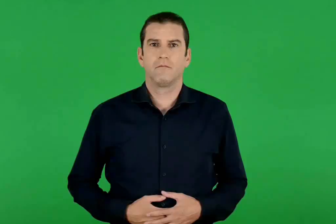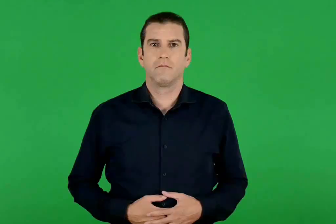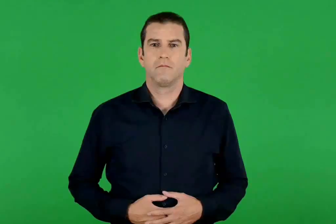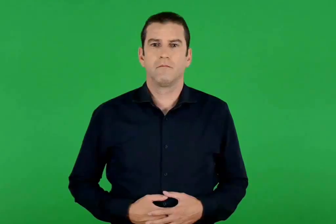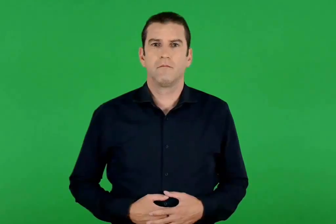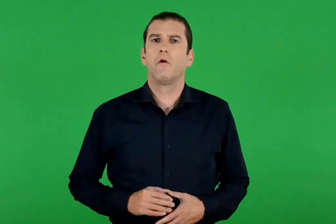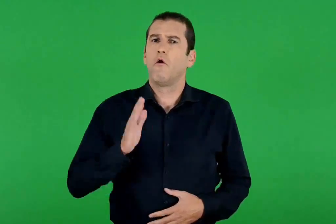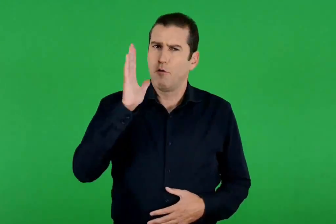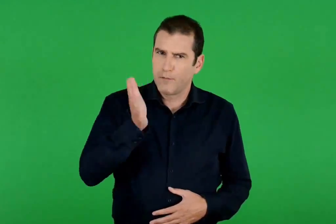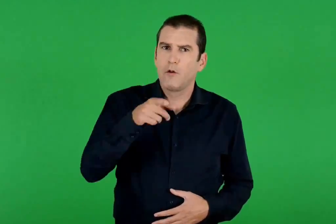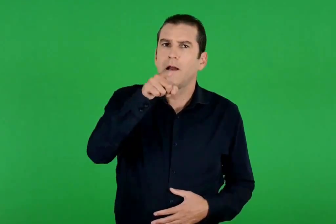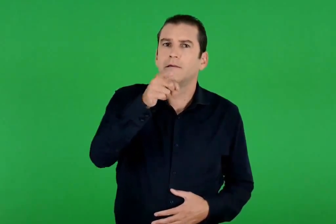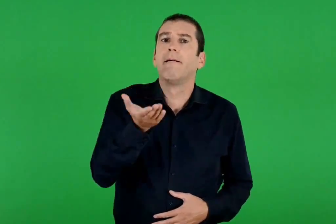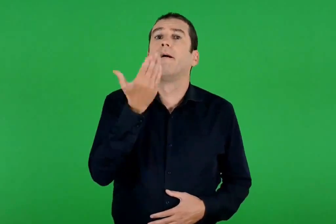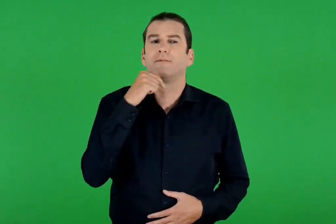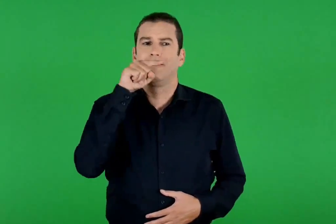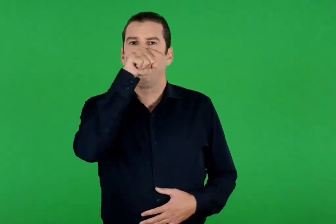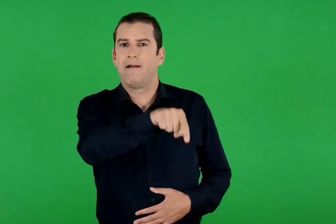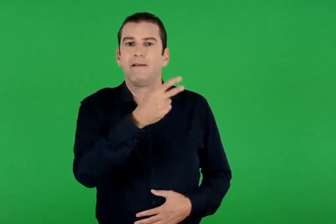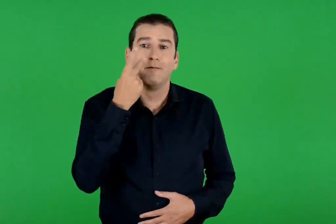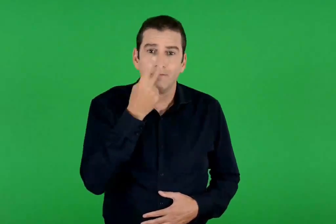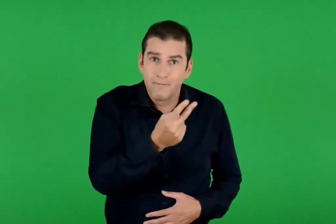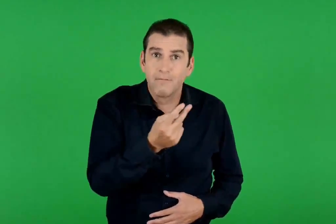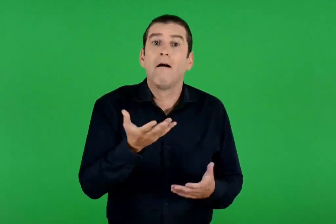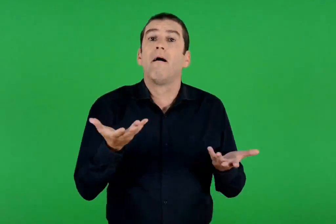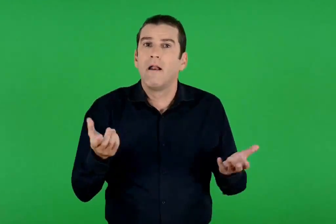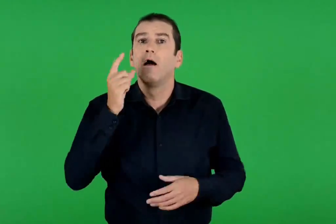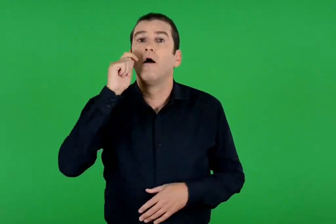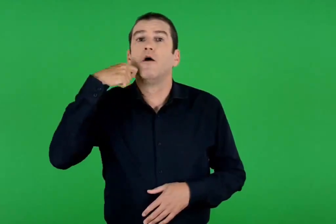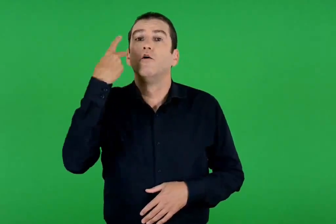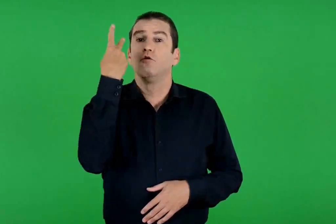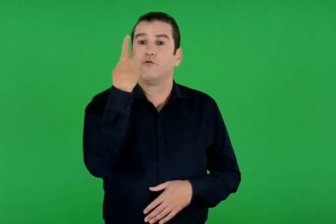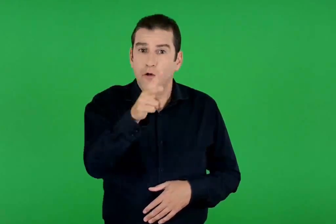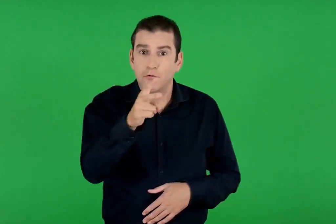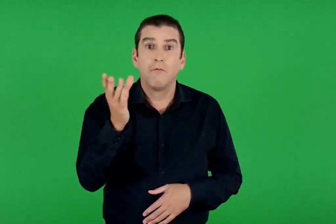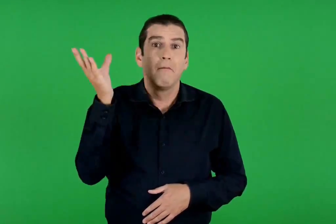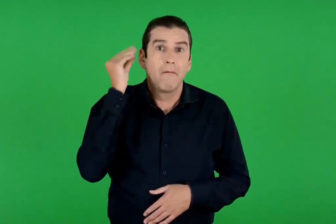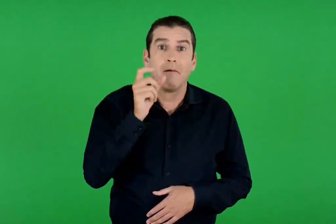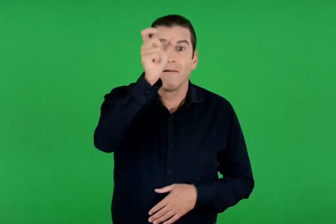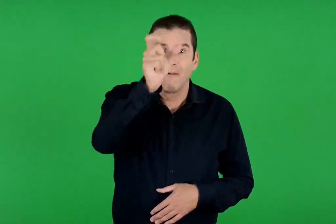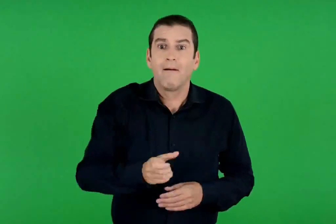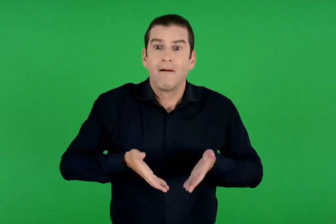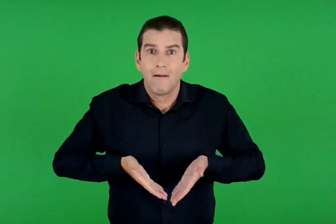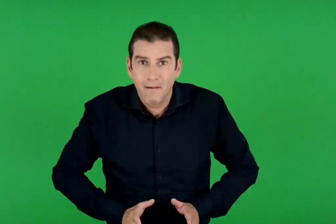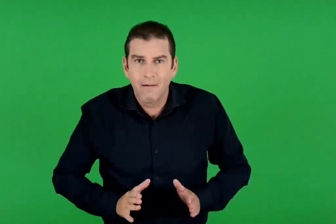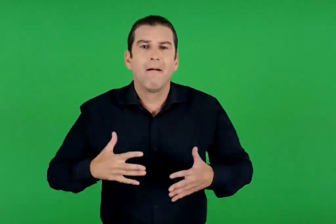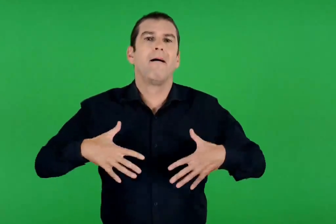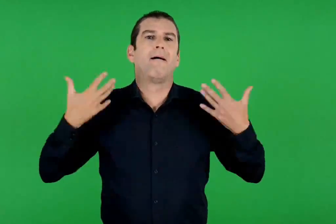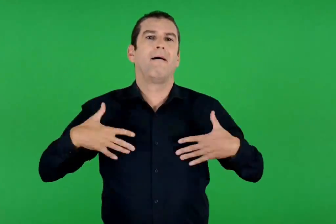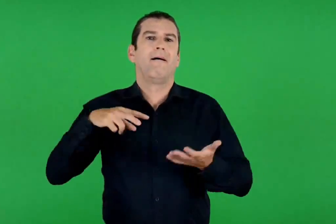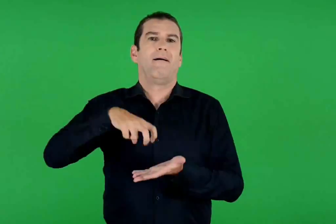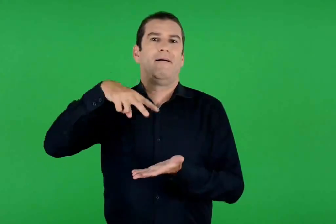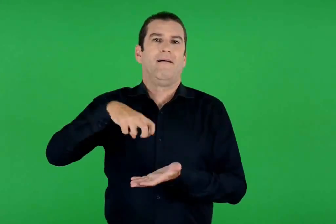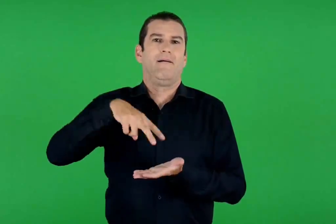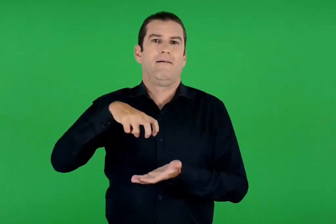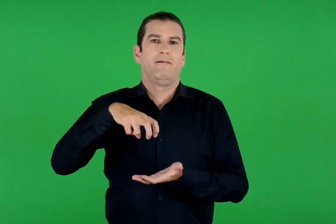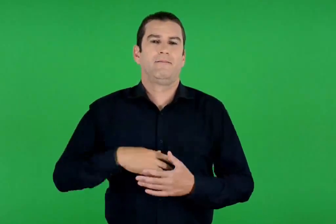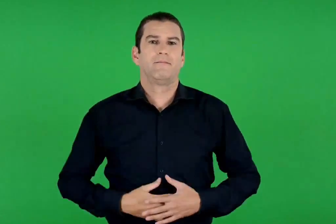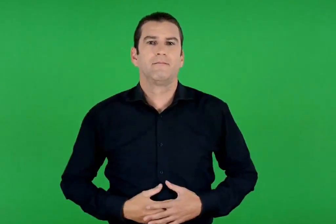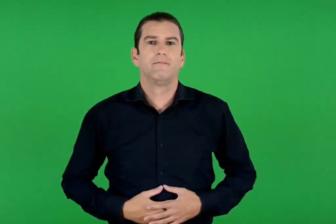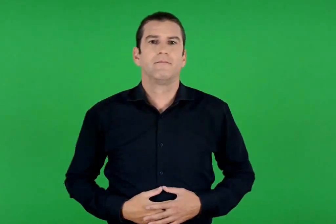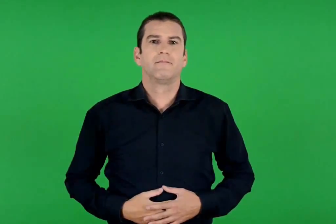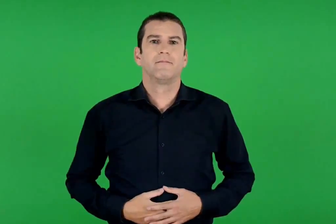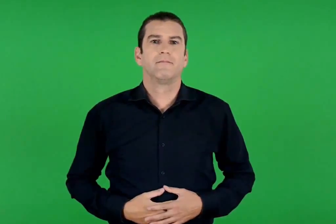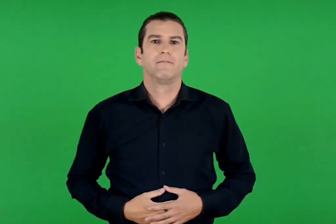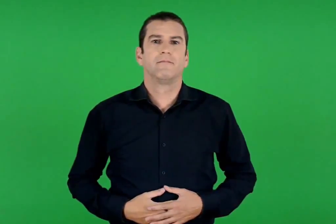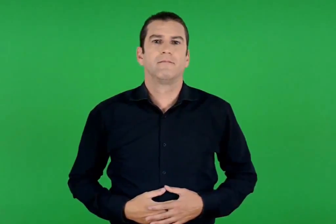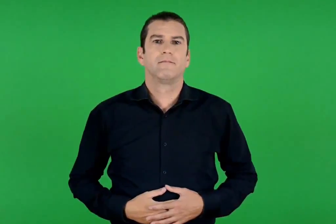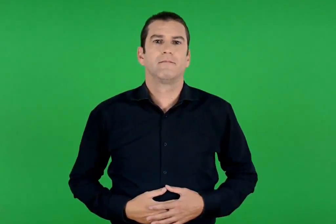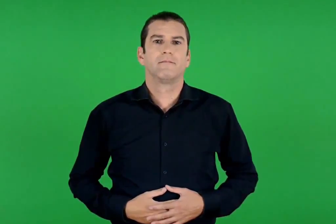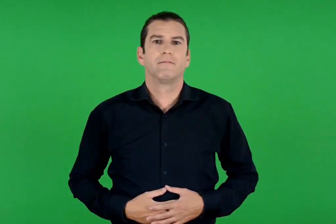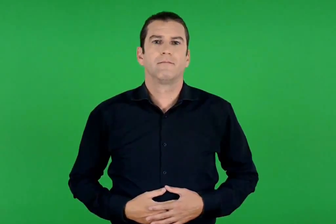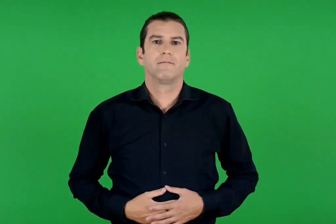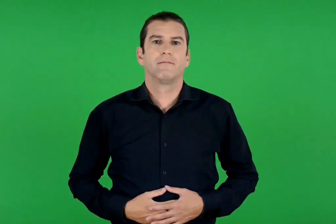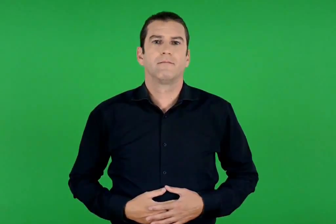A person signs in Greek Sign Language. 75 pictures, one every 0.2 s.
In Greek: μπορεί να μην βρισκόσουν εκεί για να το ζήσεις , αλλά , όταν οι γονείς σου πληροφορήθηκαν ότι πρόκειται να έρθεις στον κόσμο , πέταξαν από τη χαρά τους
